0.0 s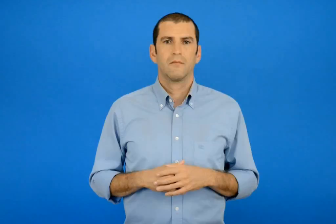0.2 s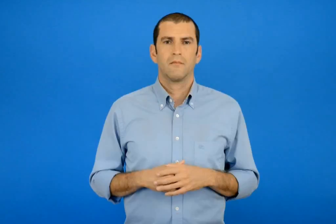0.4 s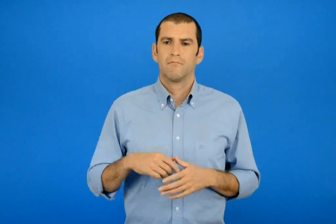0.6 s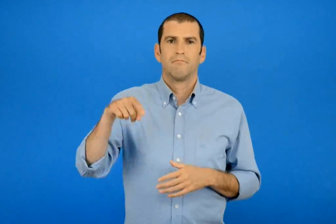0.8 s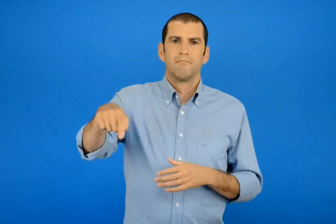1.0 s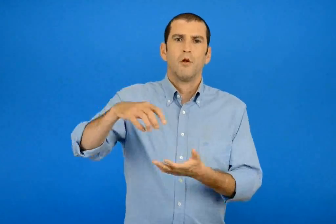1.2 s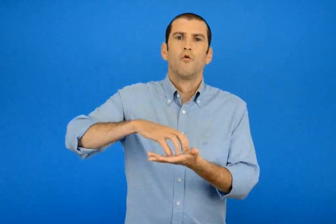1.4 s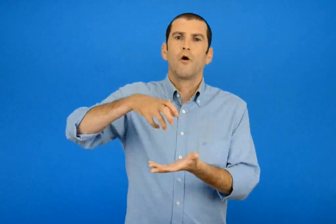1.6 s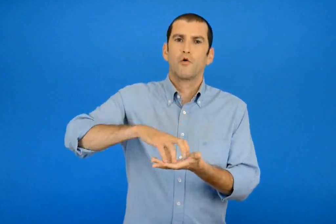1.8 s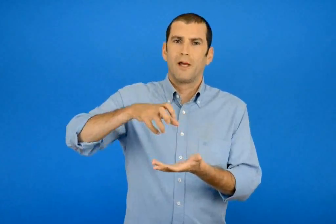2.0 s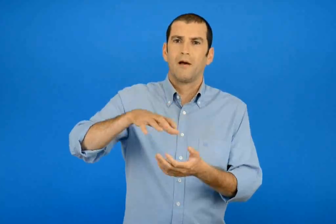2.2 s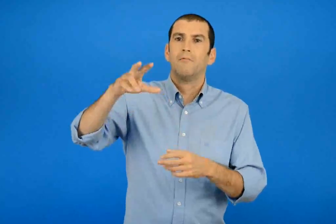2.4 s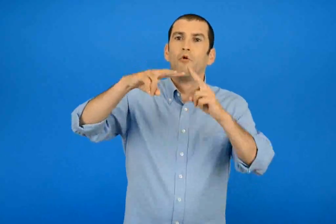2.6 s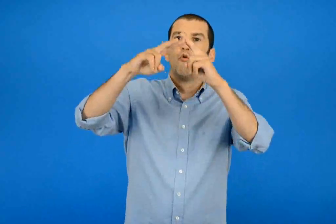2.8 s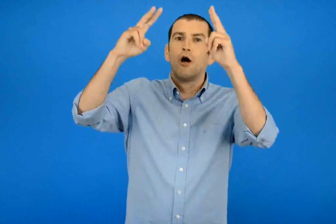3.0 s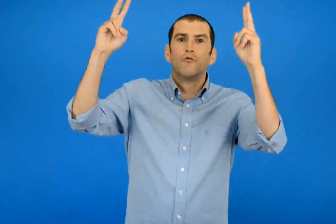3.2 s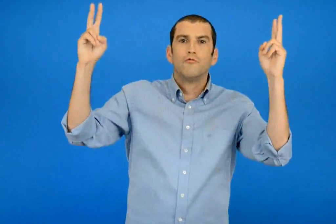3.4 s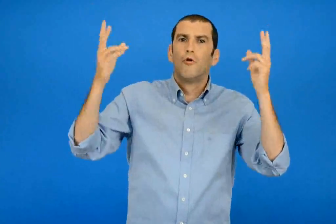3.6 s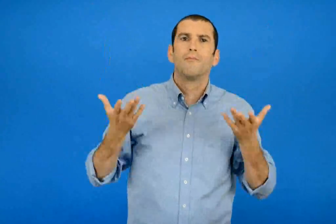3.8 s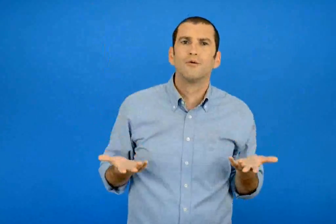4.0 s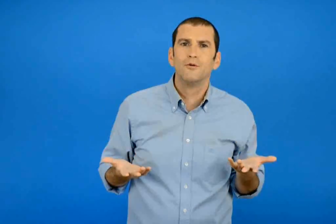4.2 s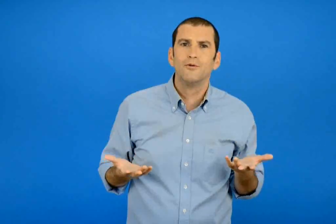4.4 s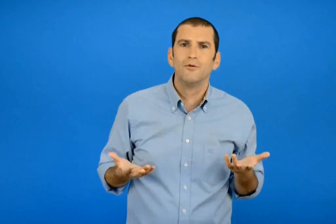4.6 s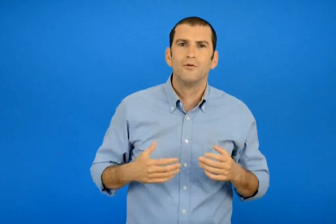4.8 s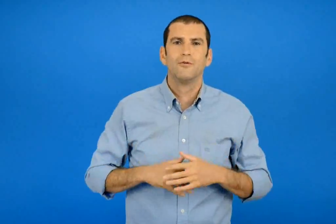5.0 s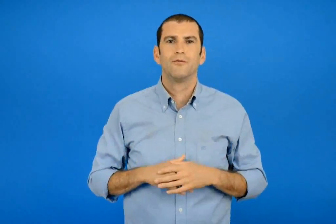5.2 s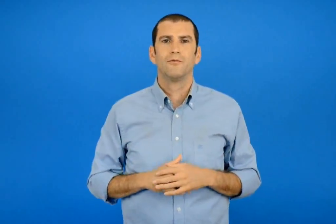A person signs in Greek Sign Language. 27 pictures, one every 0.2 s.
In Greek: πως είναι ο ουρανός της χωχαρουπας ;
